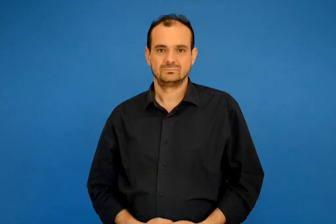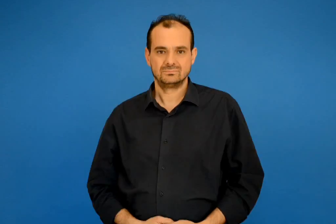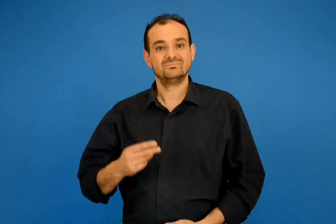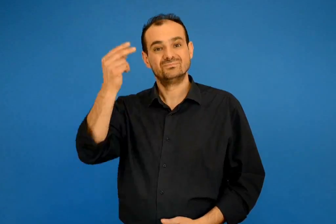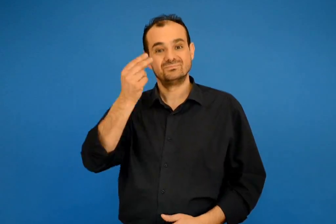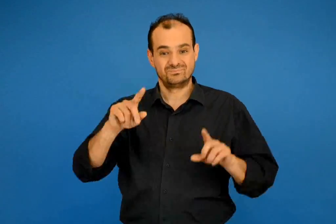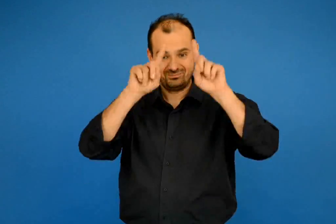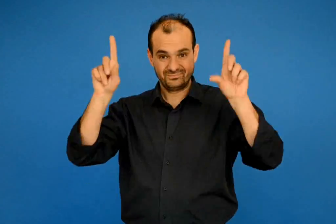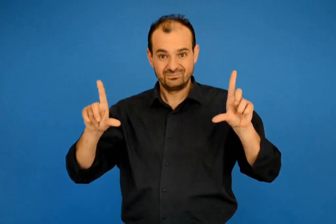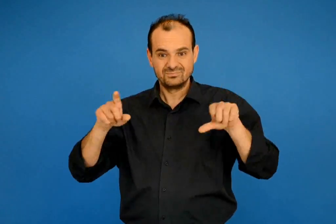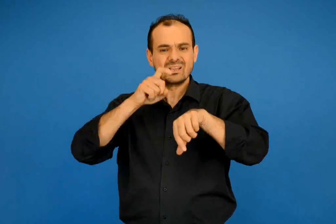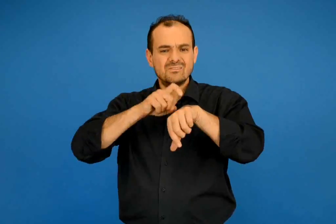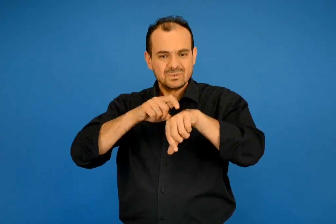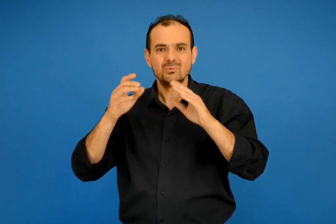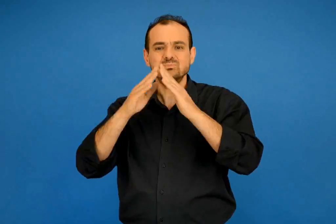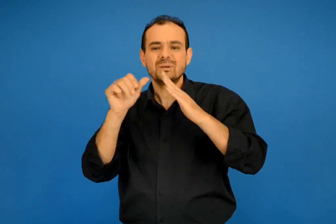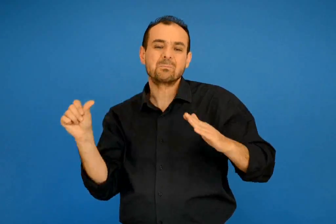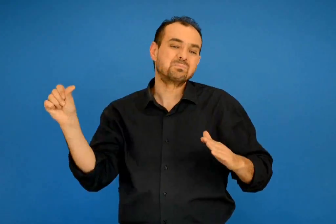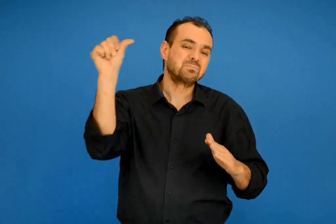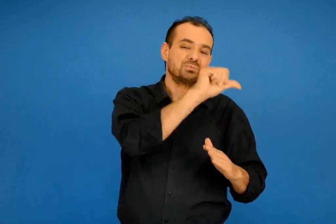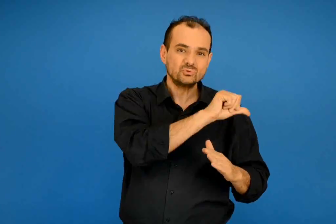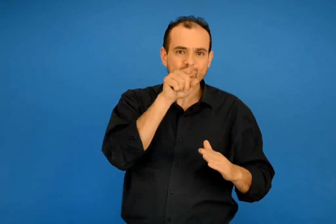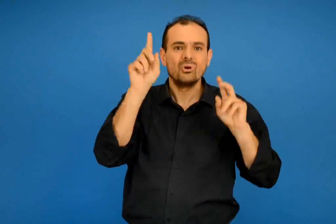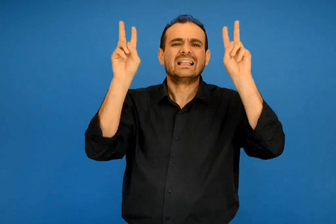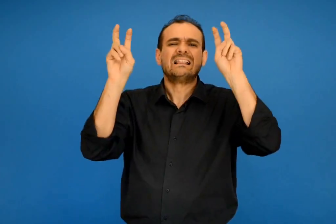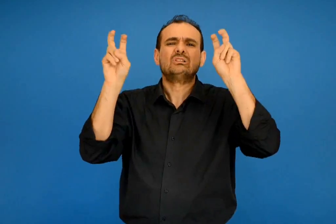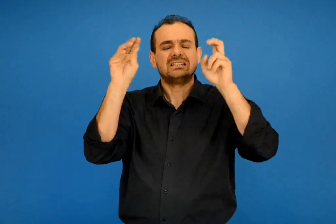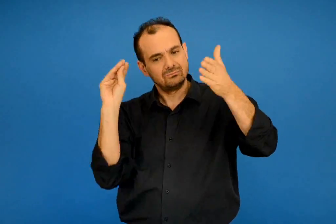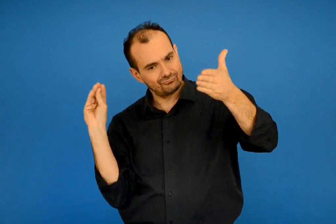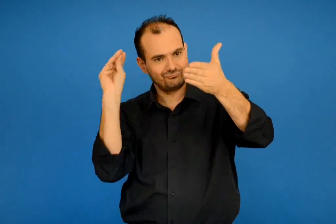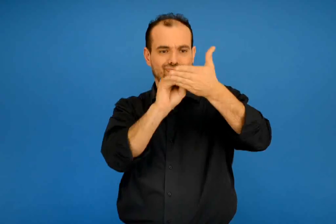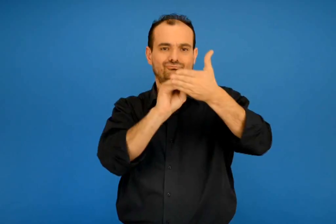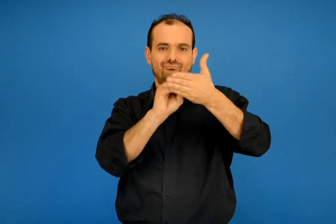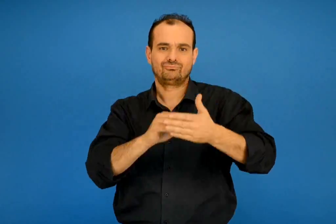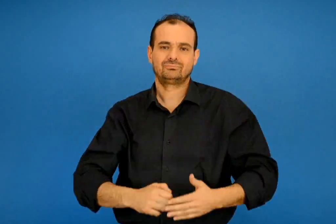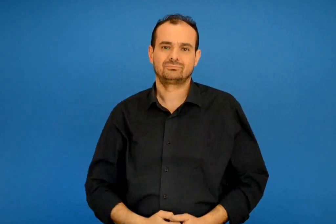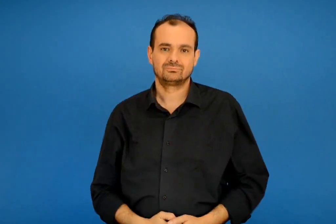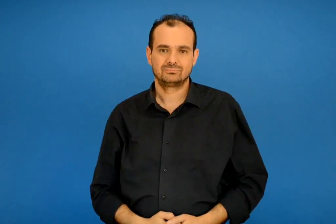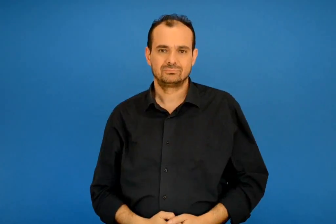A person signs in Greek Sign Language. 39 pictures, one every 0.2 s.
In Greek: ζωγράφισε τη στιγμή της επιστροφής σου στο σπίτι και βαλέ έναν τίτλο στη ζωγραφιά σου
